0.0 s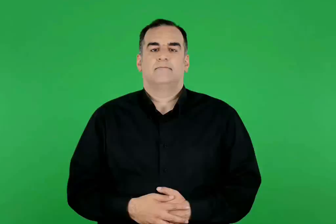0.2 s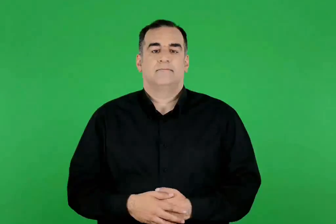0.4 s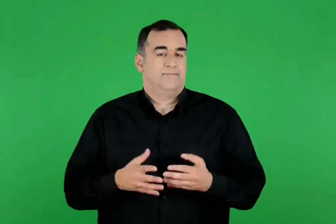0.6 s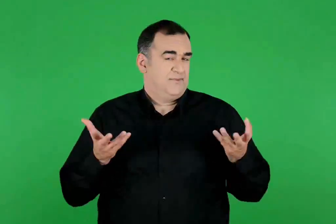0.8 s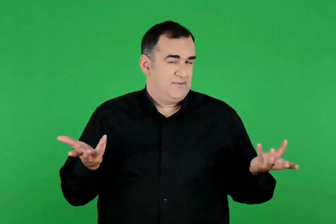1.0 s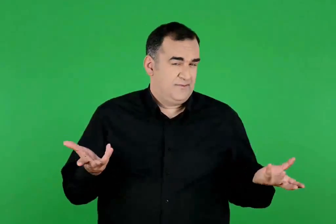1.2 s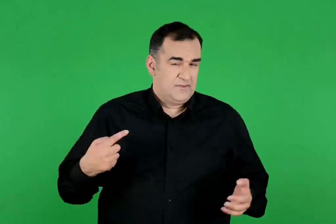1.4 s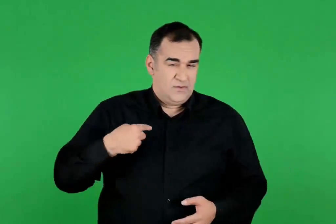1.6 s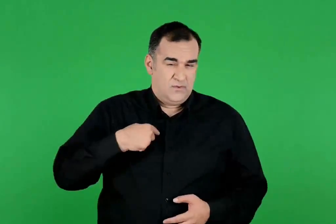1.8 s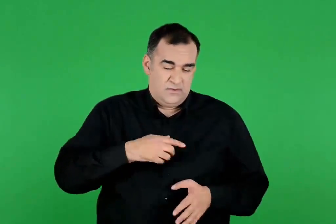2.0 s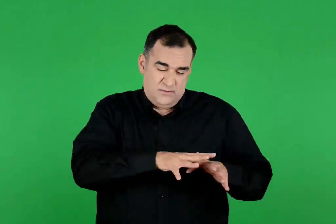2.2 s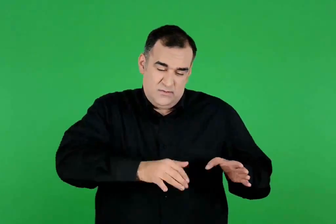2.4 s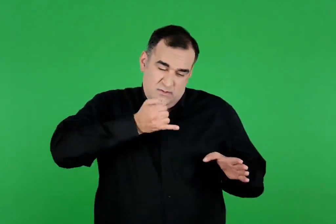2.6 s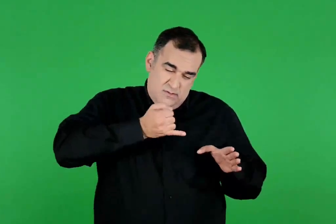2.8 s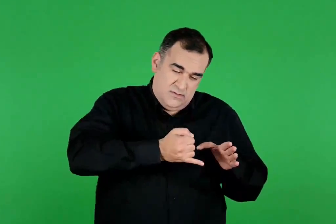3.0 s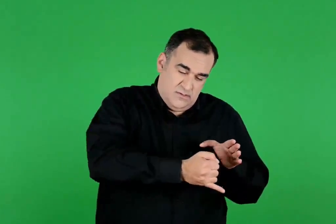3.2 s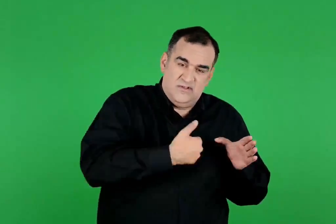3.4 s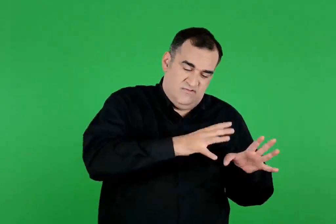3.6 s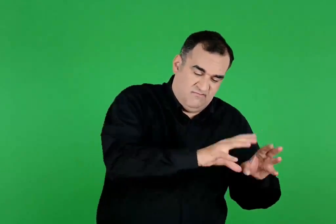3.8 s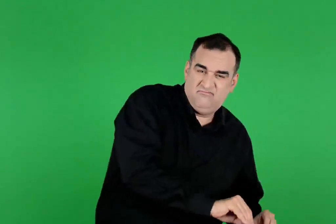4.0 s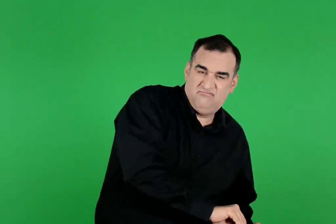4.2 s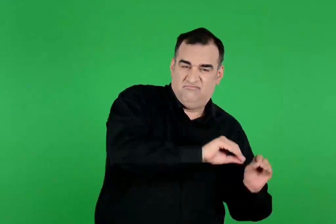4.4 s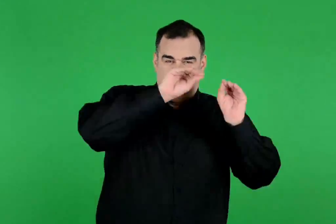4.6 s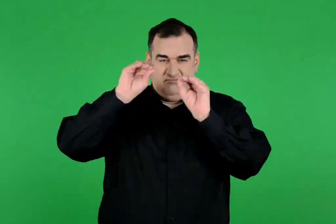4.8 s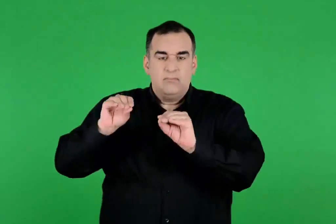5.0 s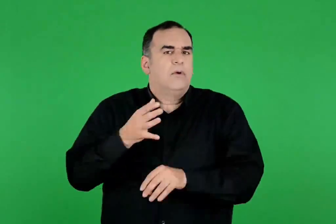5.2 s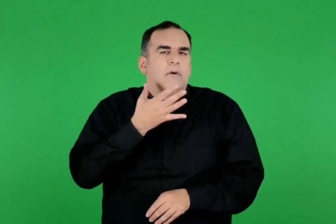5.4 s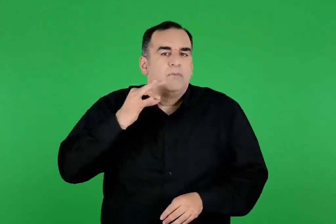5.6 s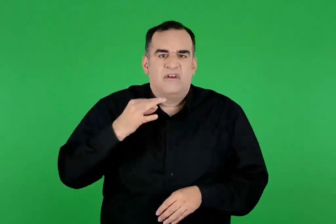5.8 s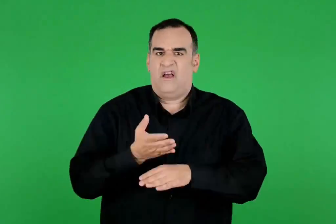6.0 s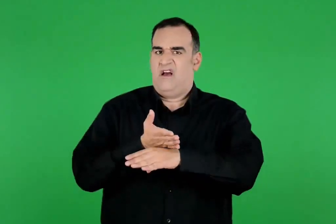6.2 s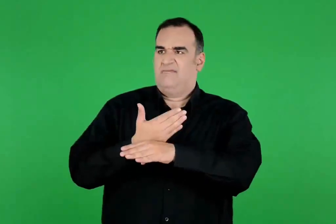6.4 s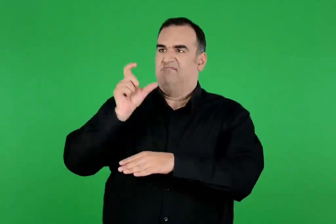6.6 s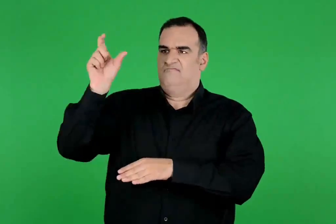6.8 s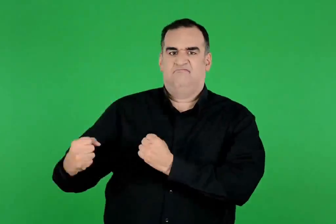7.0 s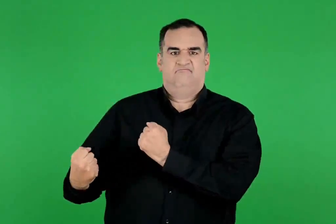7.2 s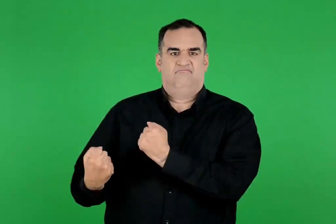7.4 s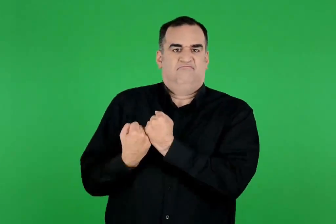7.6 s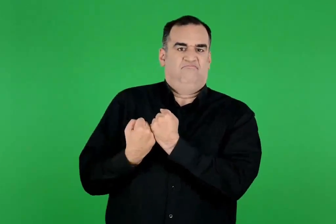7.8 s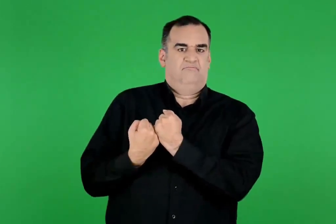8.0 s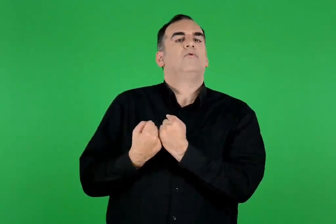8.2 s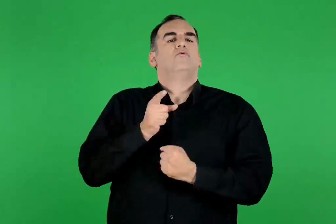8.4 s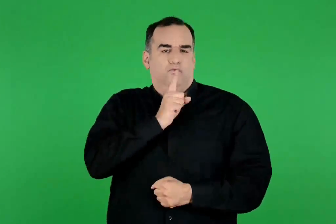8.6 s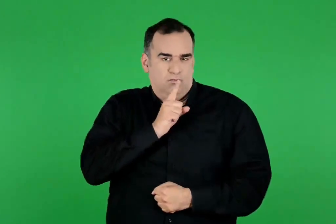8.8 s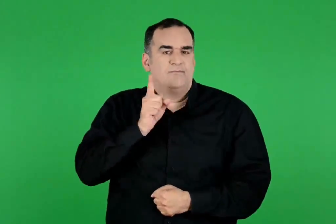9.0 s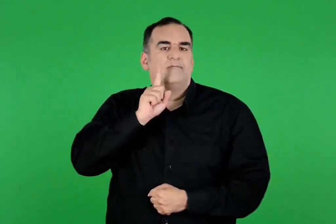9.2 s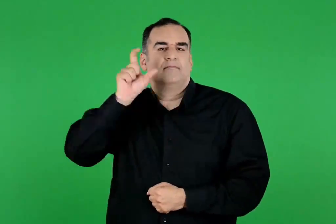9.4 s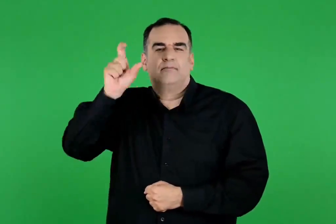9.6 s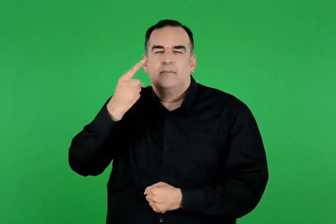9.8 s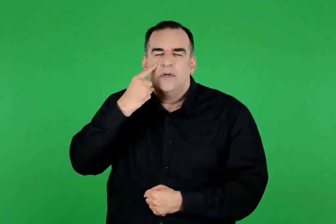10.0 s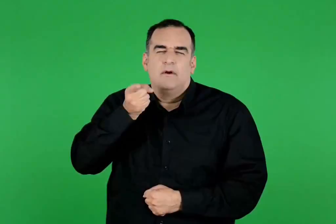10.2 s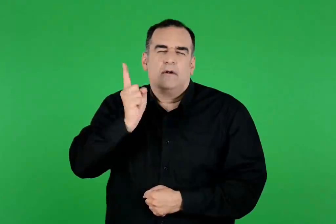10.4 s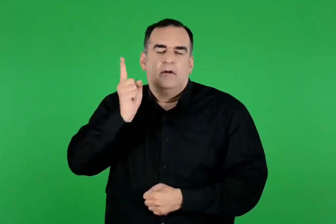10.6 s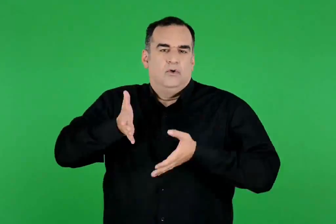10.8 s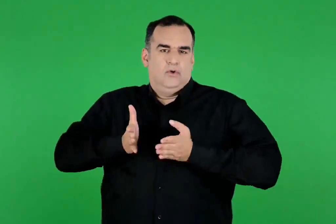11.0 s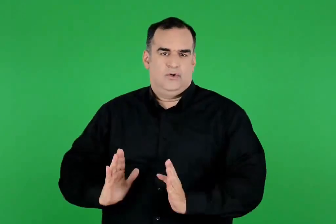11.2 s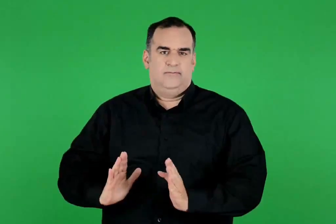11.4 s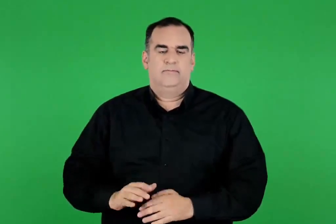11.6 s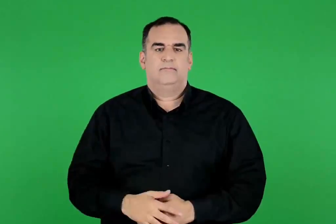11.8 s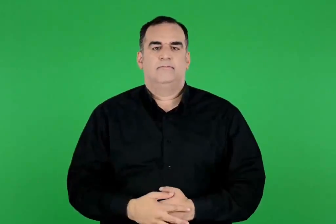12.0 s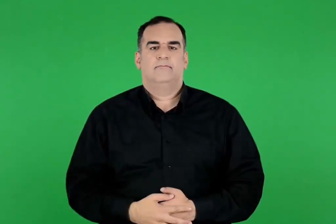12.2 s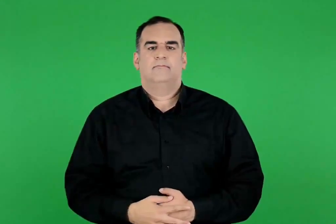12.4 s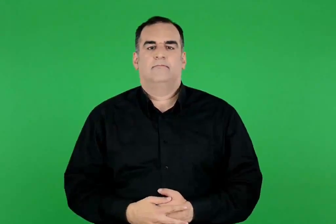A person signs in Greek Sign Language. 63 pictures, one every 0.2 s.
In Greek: ωστόσο , εγώ του τον ανέβασα , τον έβγαλα από τον άδη , γιατί ήταν ο ερμής που μου παράστεκε κι η γλαυκομάτα κόρη
